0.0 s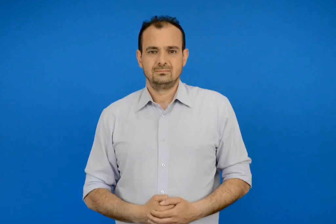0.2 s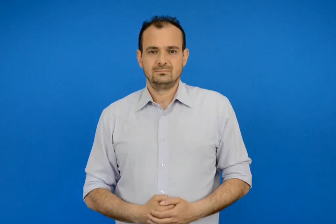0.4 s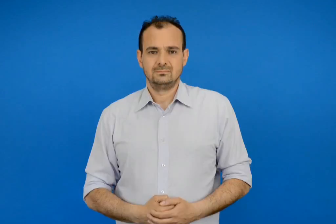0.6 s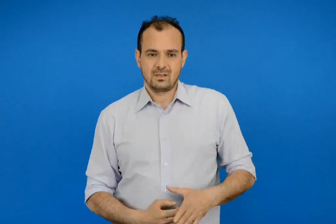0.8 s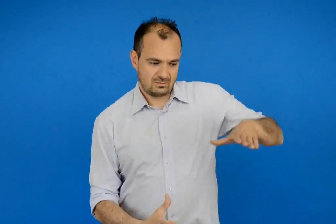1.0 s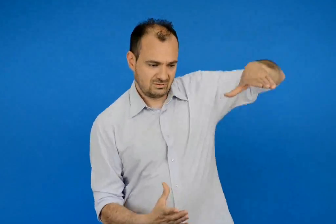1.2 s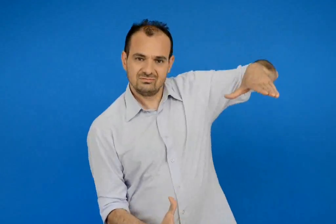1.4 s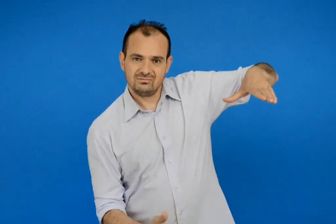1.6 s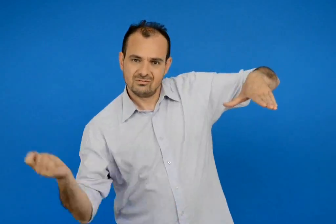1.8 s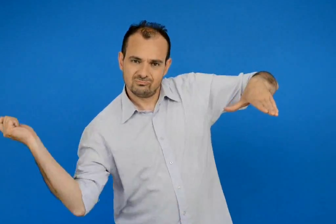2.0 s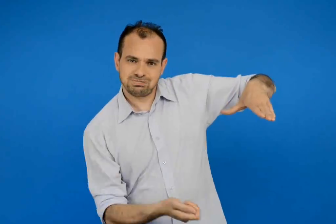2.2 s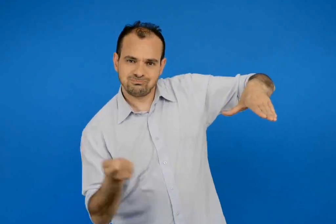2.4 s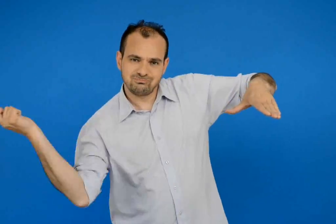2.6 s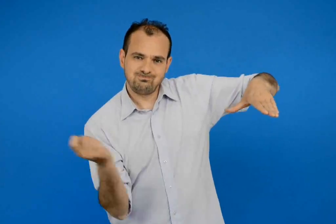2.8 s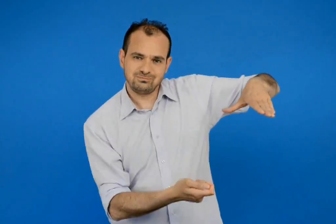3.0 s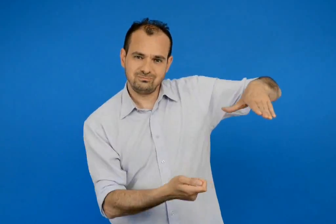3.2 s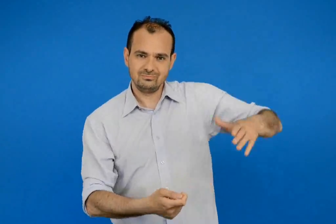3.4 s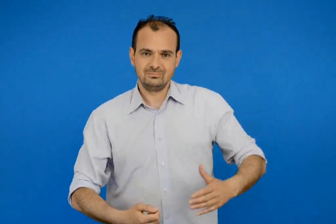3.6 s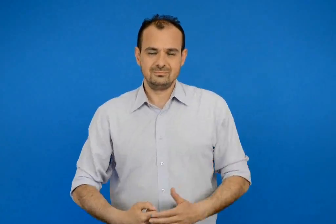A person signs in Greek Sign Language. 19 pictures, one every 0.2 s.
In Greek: νταούλι
